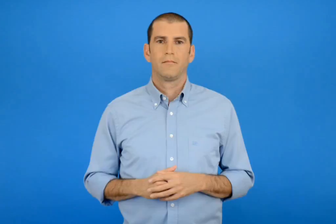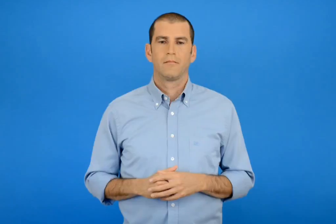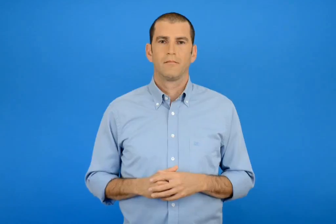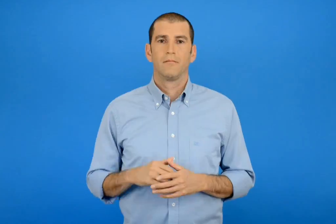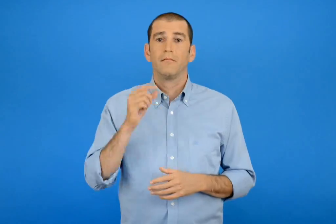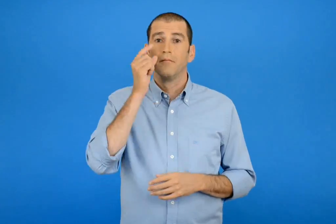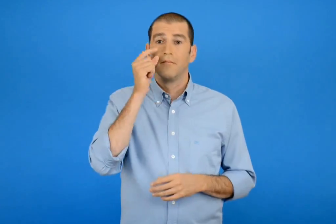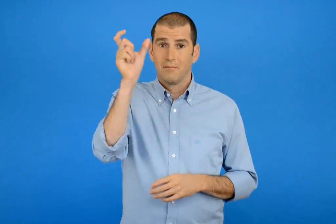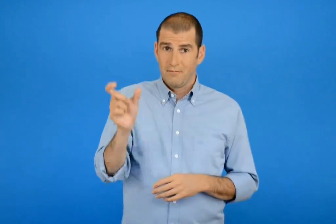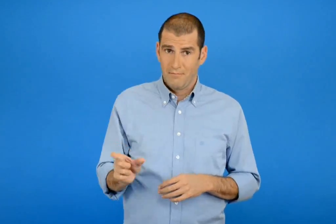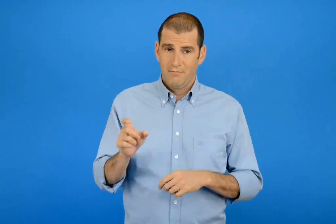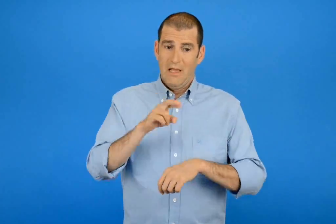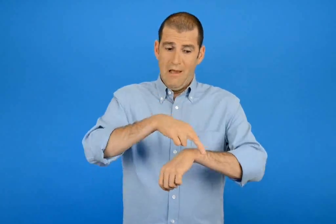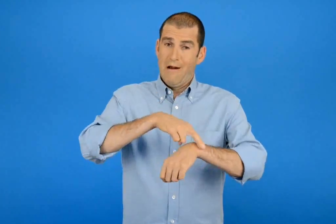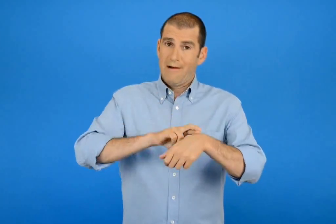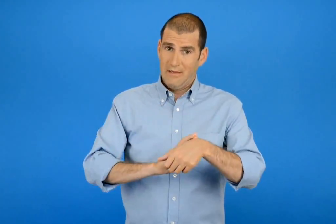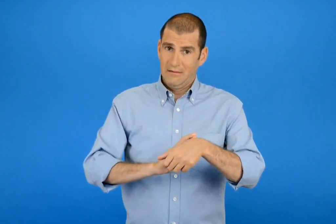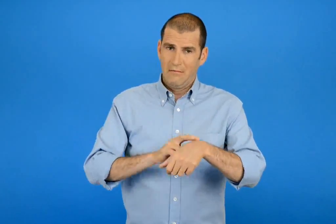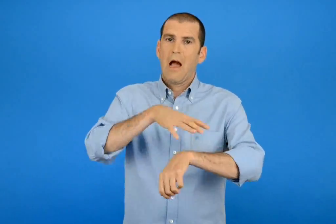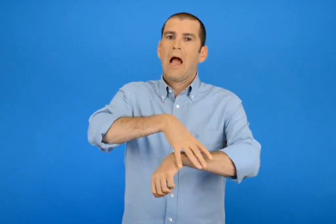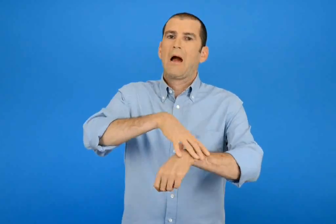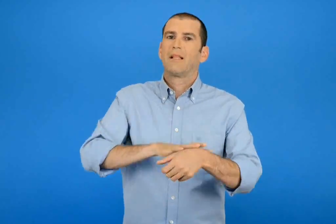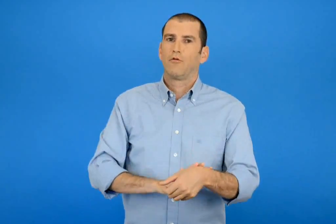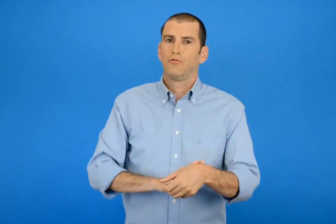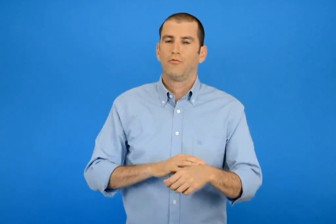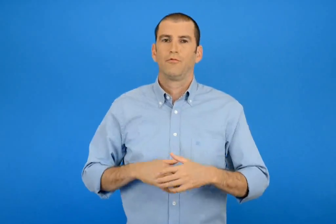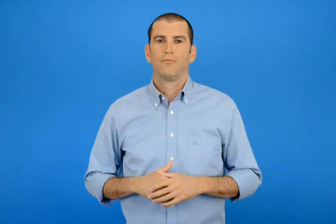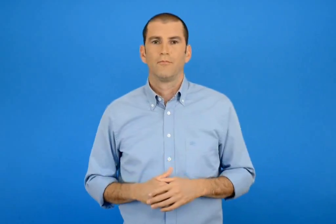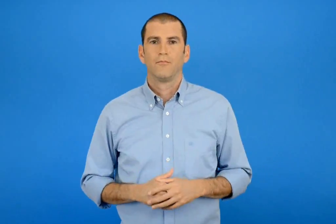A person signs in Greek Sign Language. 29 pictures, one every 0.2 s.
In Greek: ο ρήγας καπετάνιος
